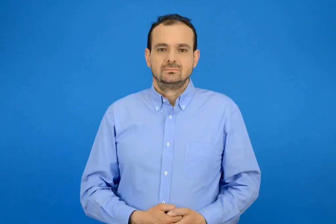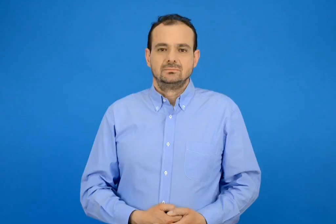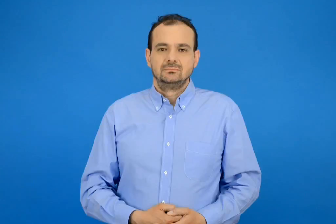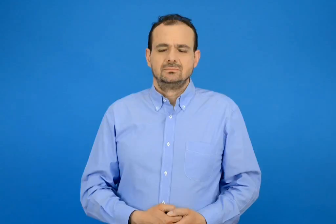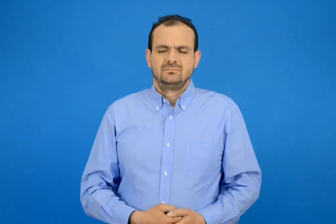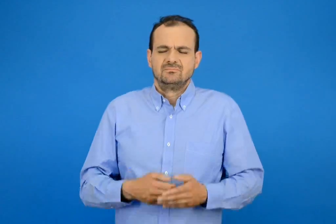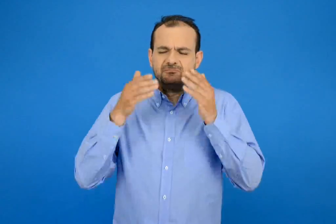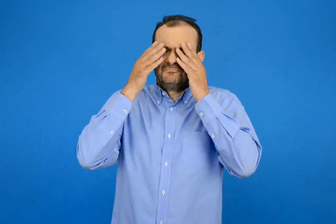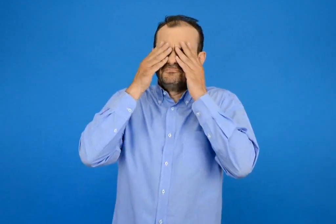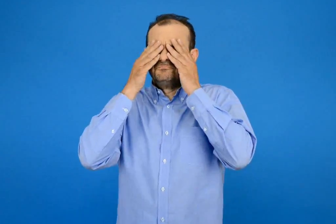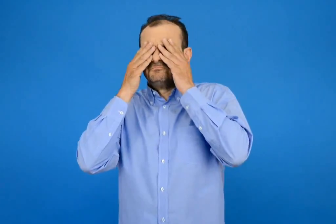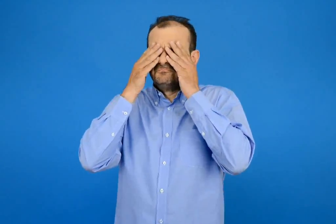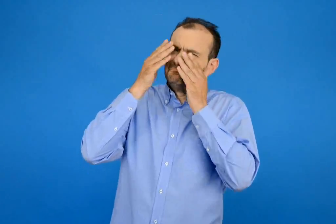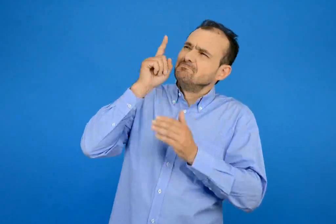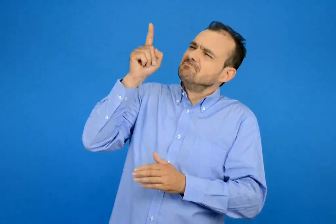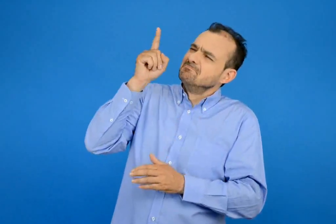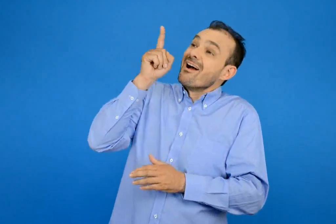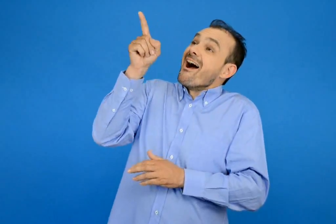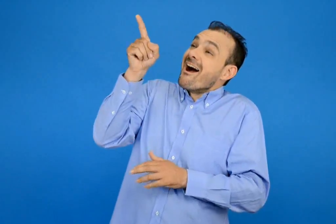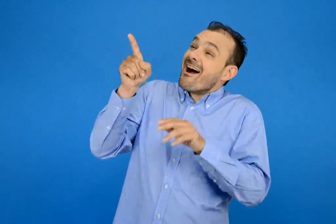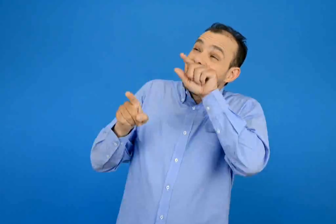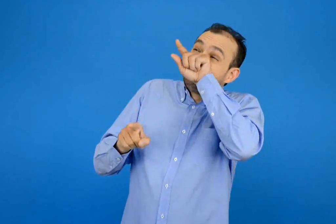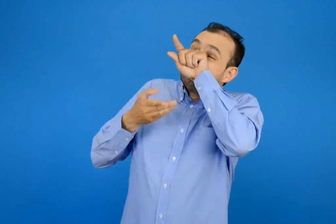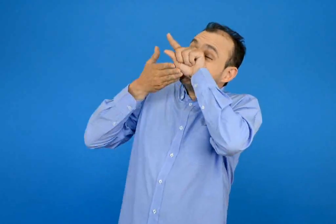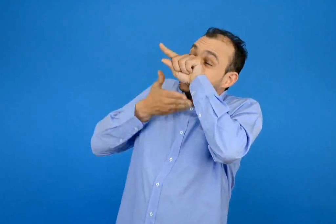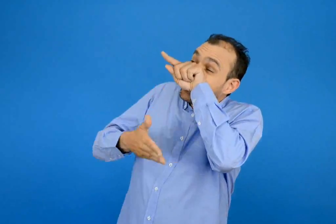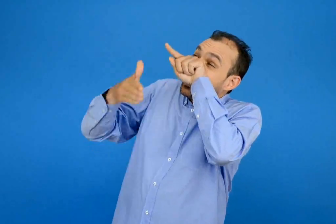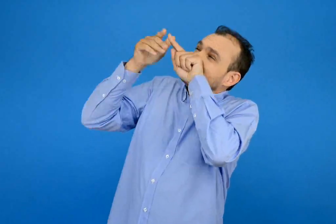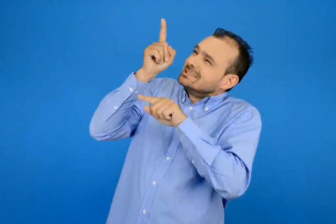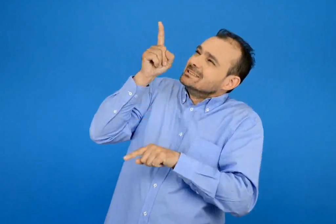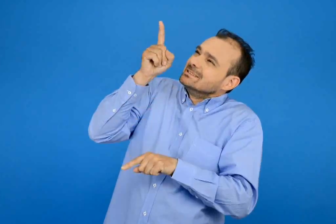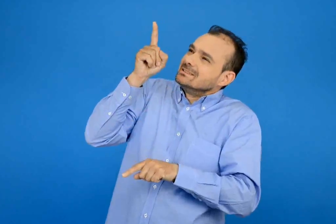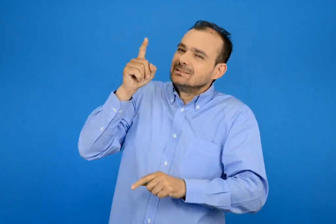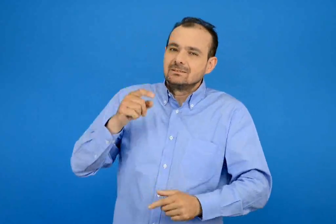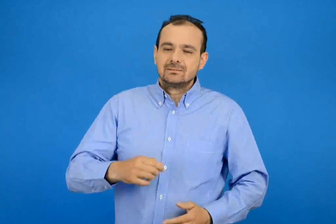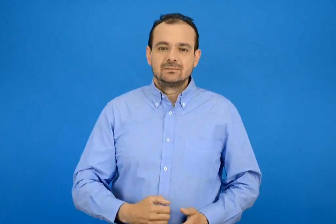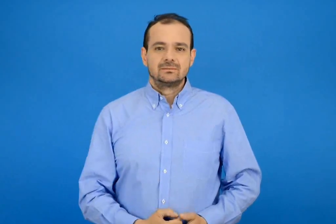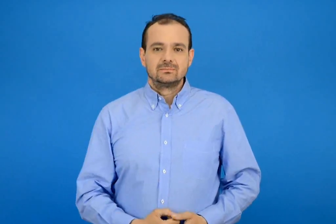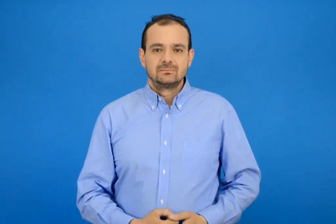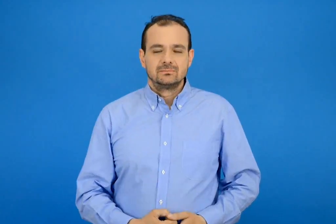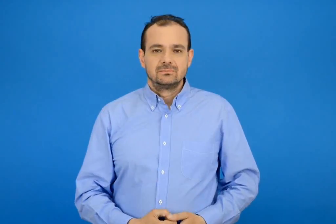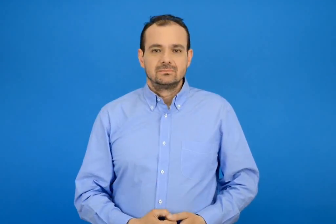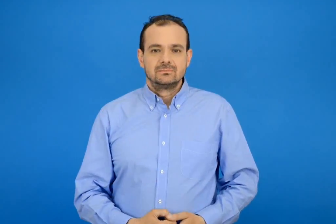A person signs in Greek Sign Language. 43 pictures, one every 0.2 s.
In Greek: ο πελεκάνος ;
